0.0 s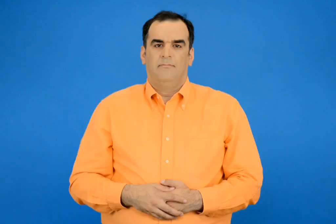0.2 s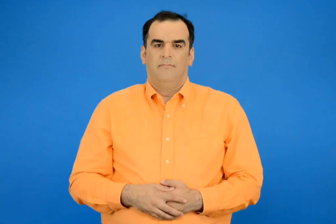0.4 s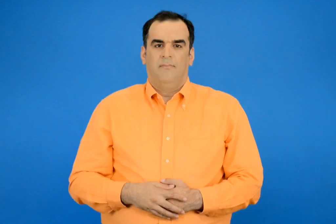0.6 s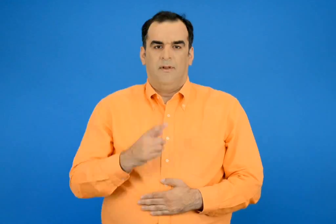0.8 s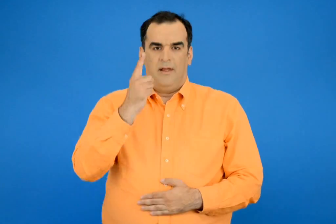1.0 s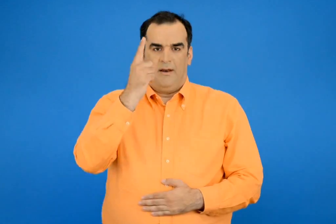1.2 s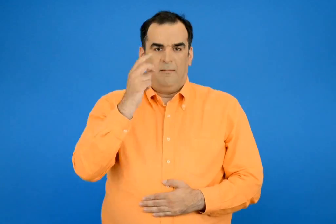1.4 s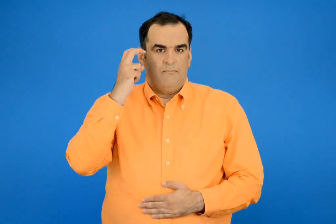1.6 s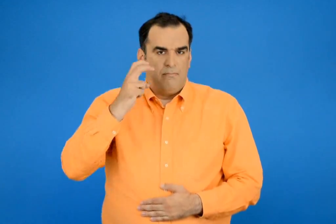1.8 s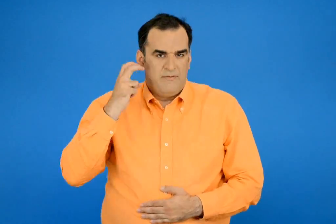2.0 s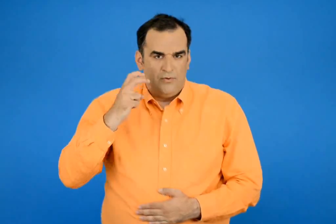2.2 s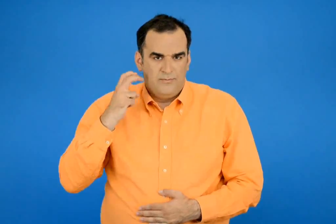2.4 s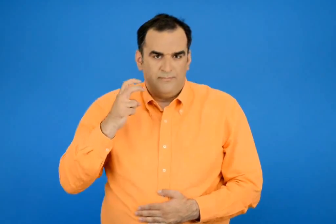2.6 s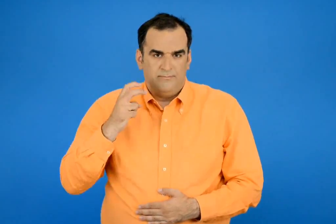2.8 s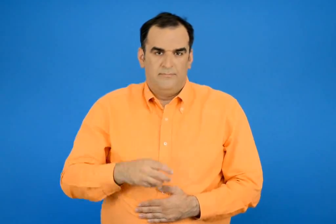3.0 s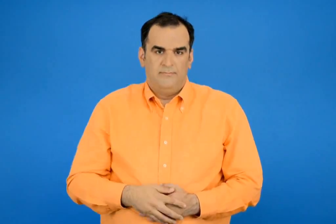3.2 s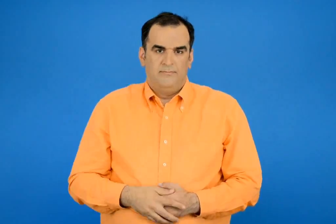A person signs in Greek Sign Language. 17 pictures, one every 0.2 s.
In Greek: 1 πρόβατο
